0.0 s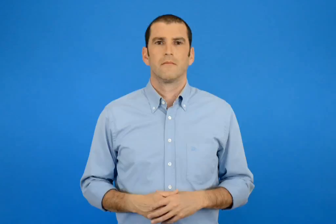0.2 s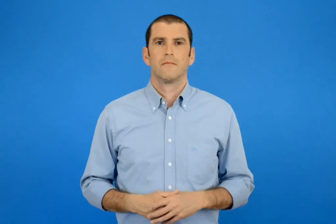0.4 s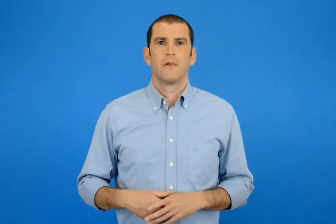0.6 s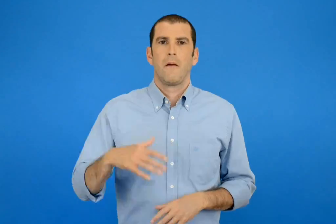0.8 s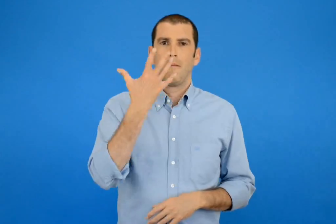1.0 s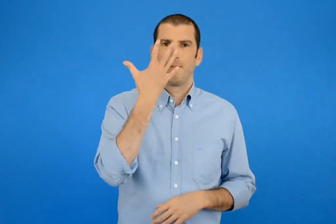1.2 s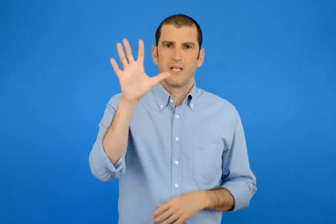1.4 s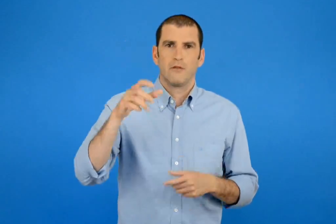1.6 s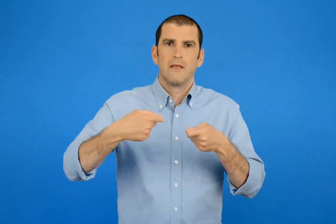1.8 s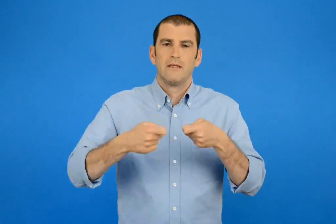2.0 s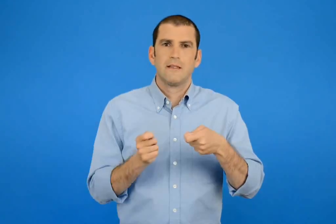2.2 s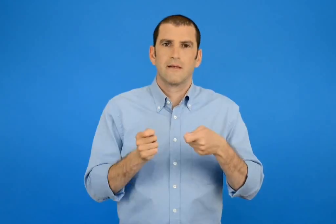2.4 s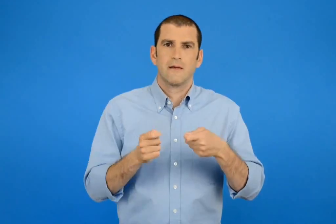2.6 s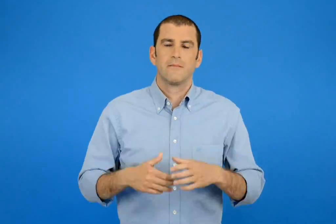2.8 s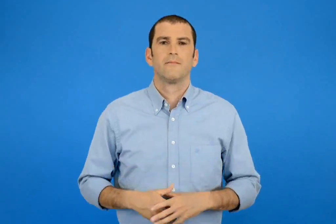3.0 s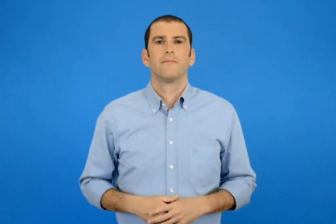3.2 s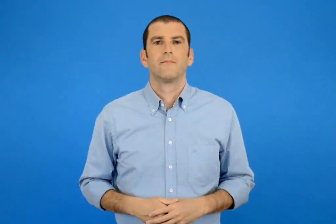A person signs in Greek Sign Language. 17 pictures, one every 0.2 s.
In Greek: 500 εισιτήρια
